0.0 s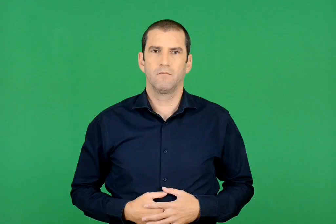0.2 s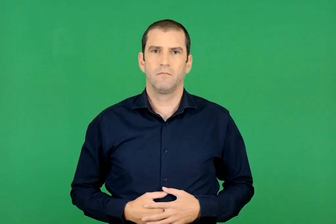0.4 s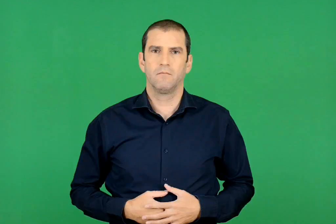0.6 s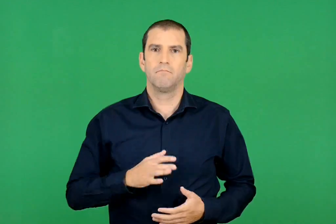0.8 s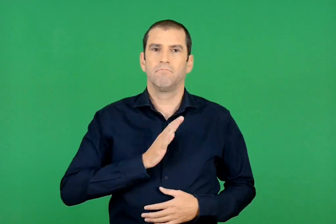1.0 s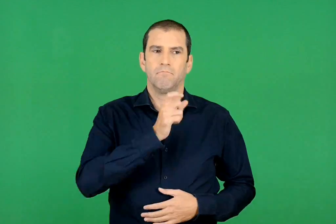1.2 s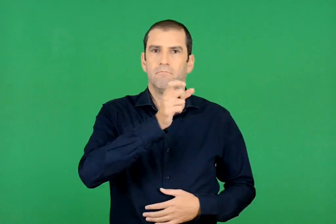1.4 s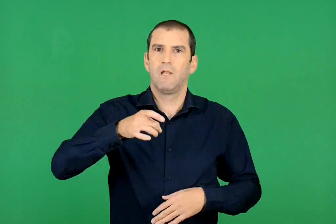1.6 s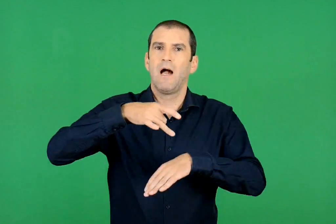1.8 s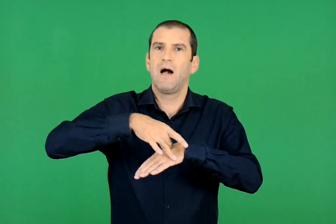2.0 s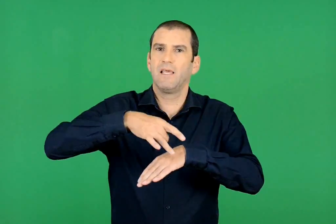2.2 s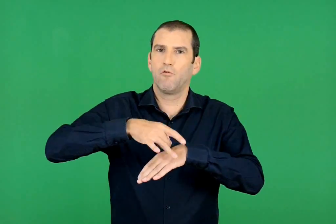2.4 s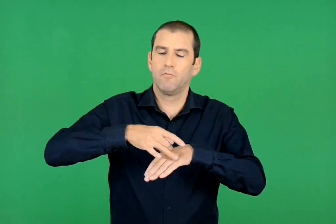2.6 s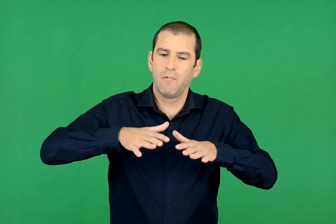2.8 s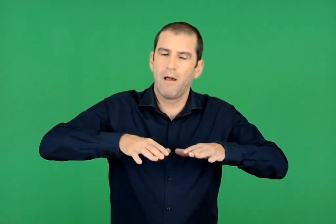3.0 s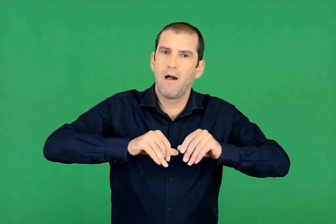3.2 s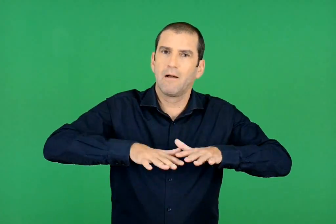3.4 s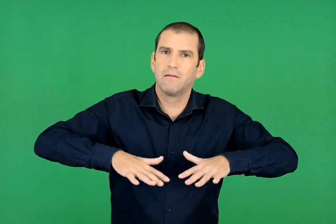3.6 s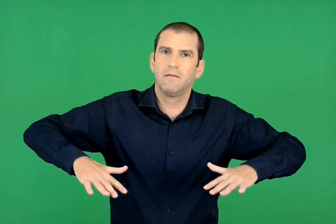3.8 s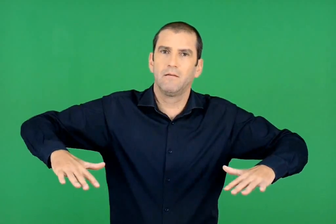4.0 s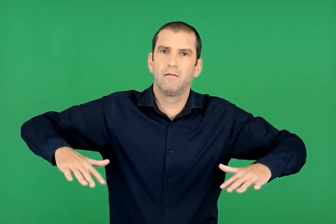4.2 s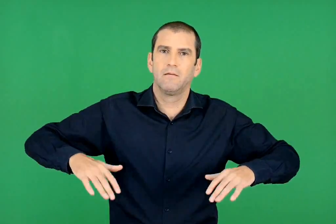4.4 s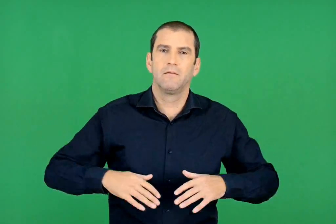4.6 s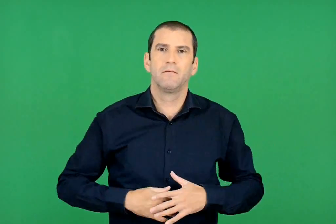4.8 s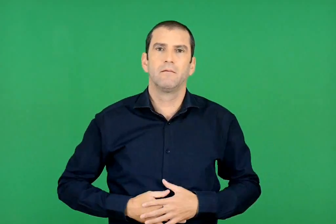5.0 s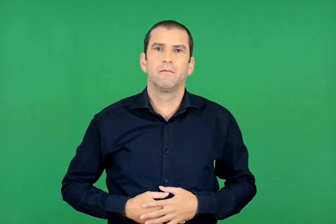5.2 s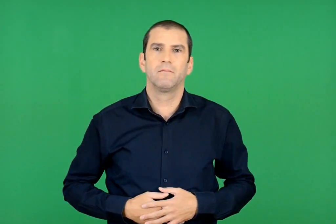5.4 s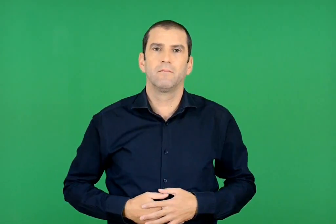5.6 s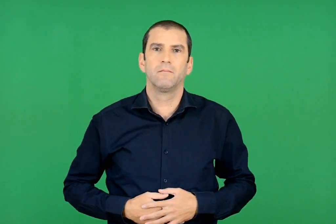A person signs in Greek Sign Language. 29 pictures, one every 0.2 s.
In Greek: αχαιών ακτή
